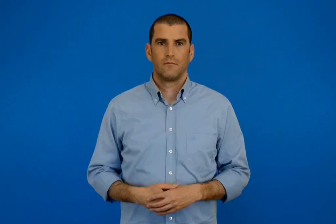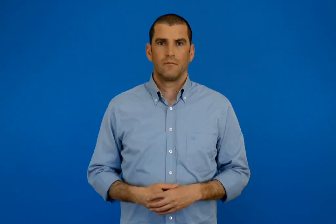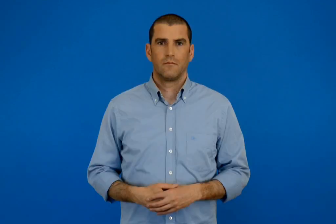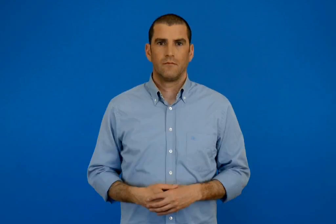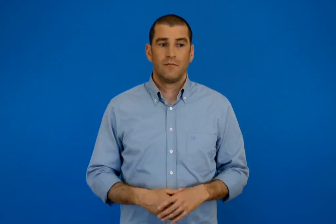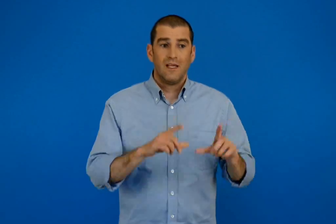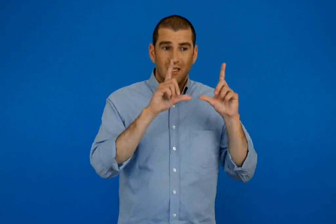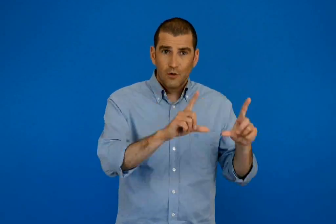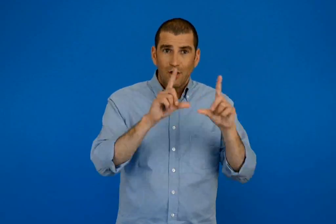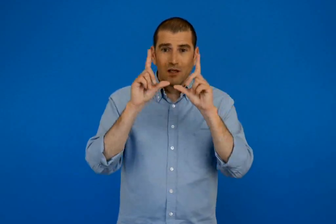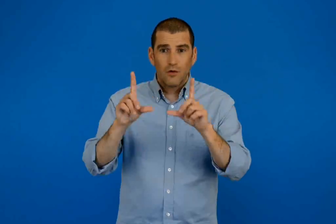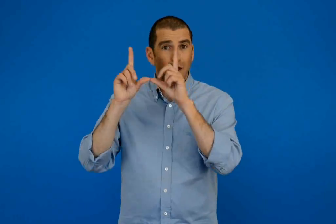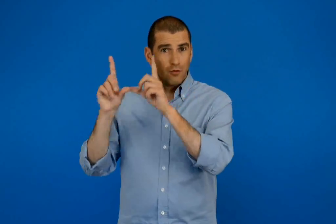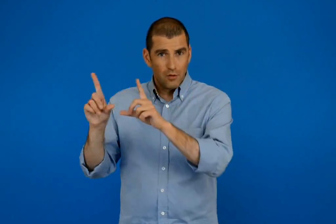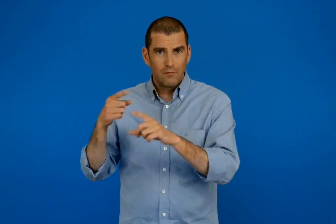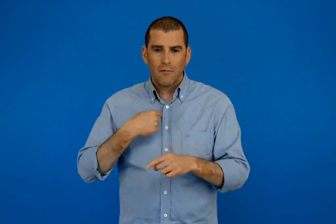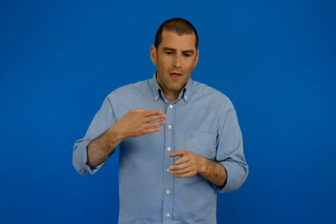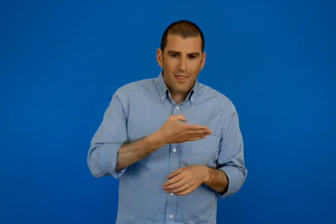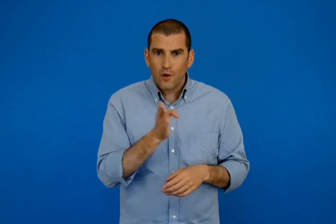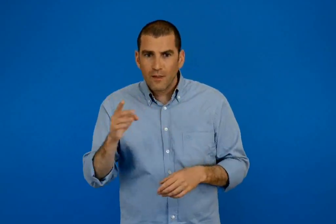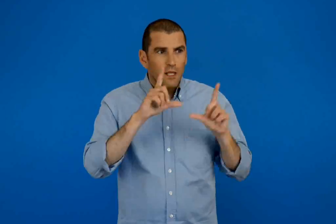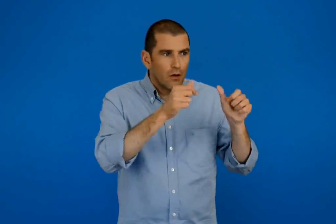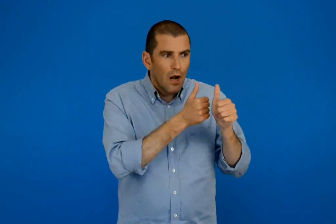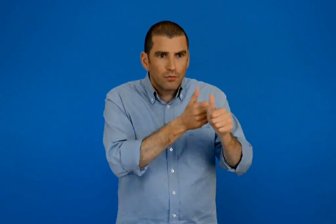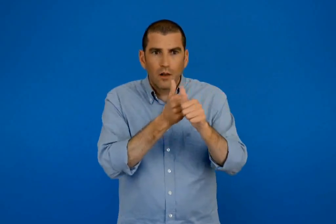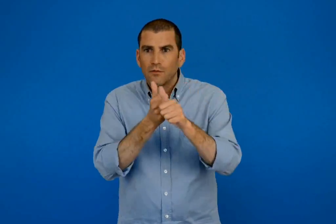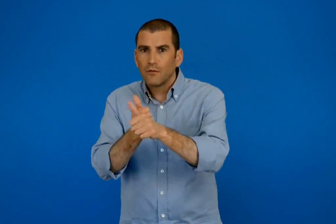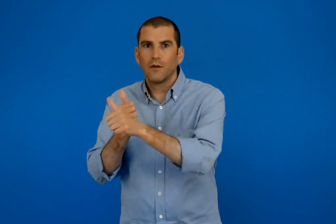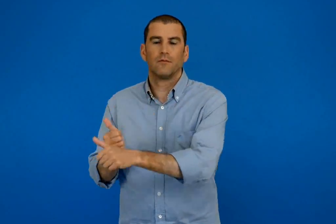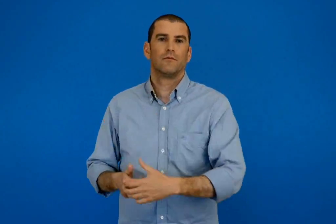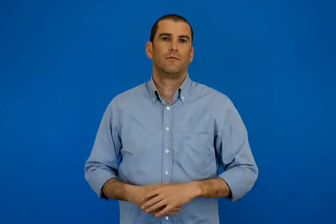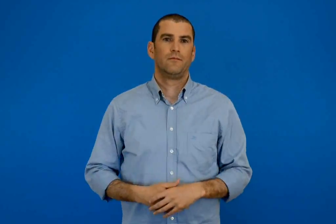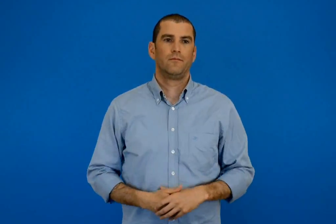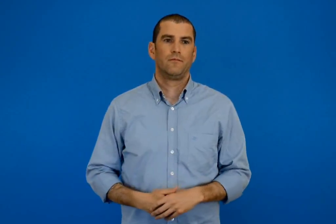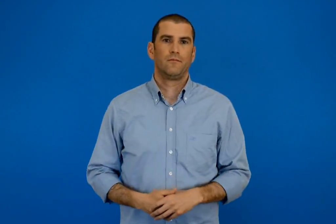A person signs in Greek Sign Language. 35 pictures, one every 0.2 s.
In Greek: ακολουθούμε τη διαδρομή όπως δείχνουν οι εικόνες
